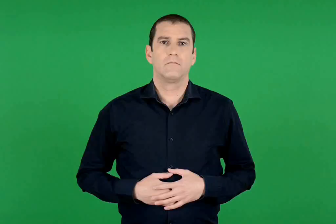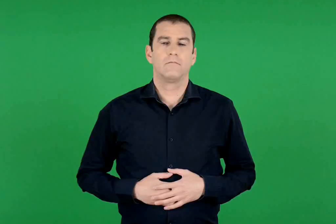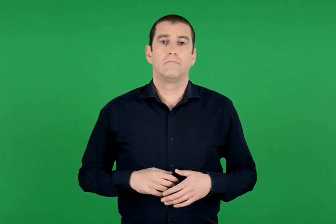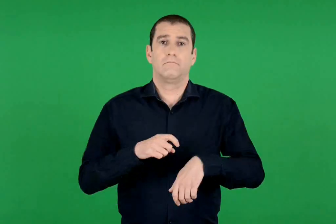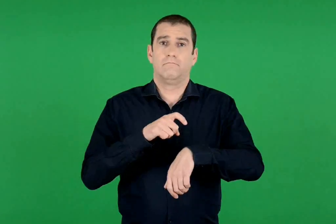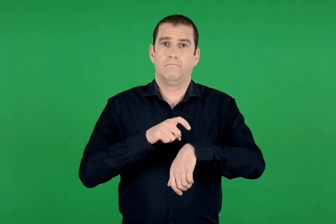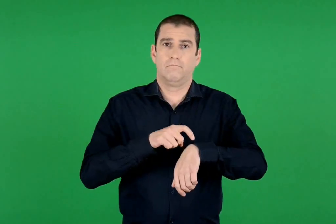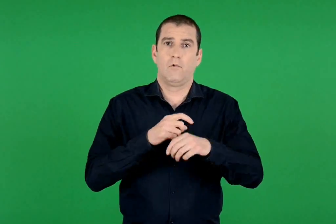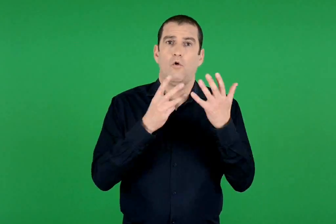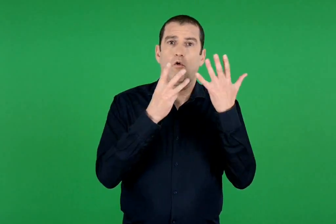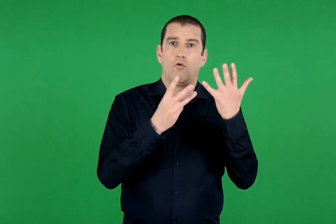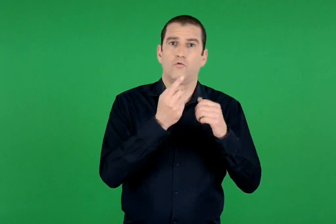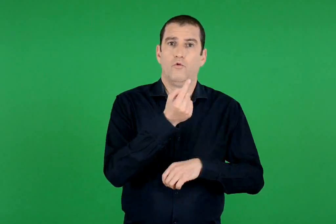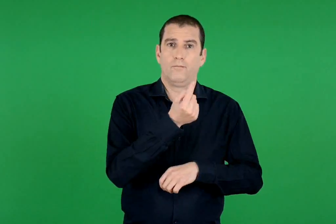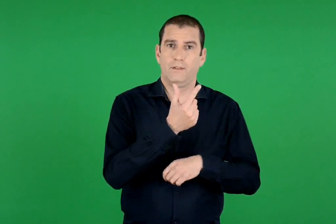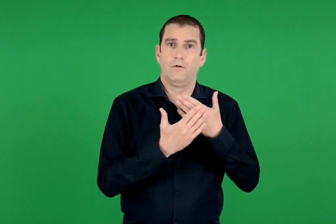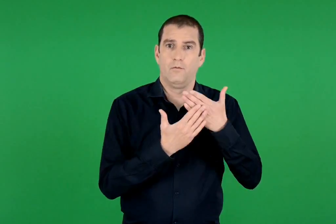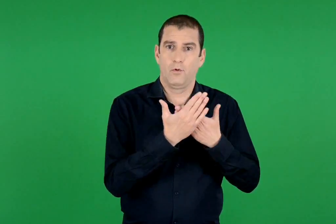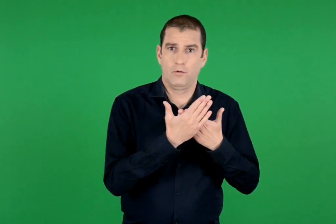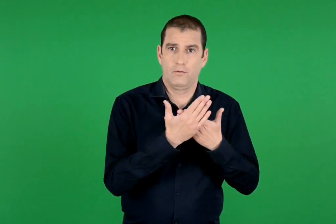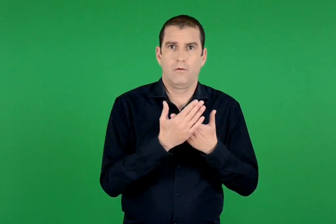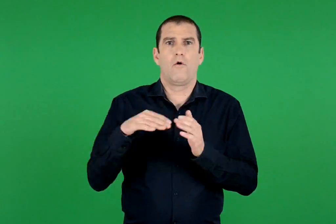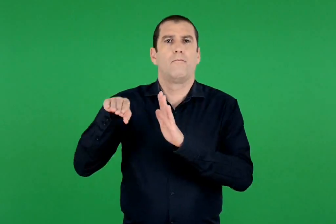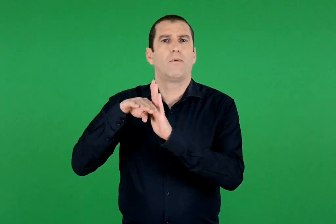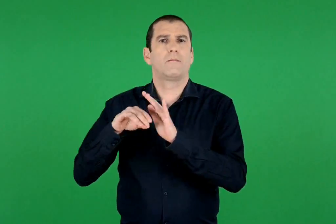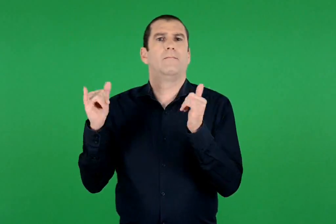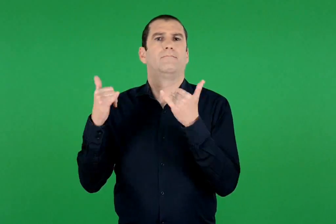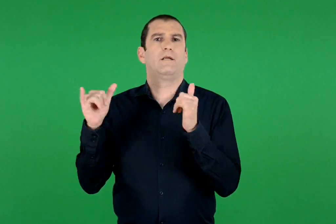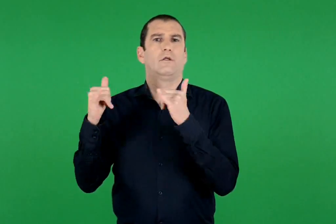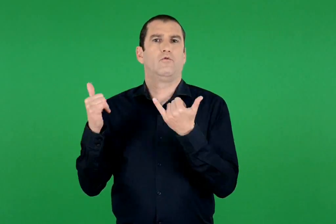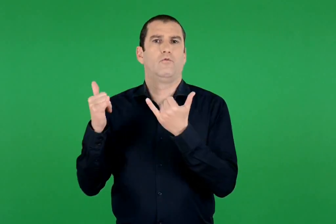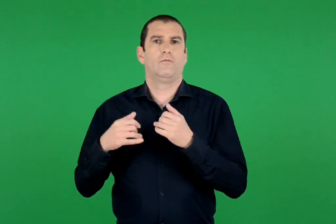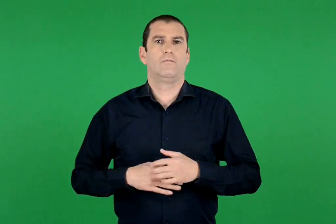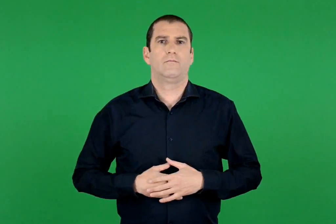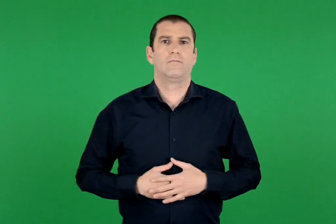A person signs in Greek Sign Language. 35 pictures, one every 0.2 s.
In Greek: 08 30 ψυχαγωγικό πρόγραμμα
